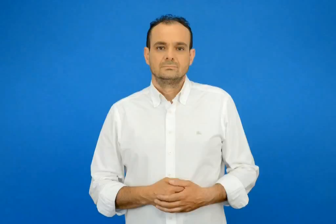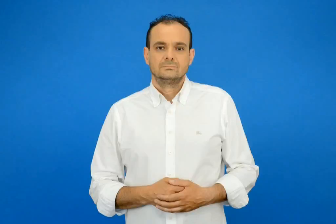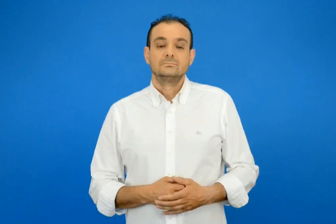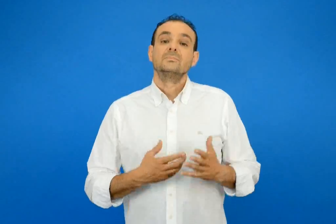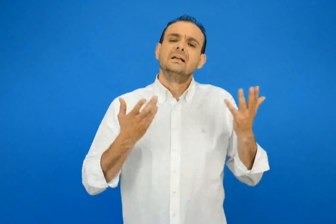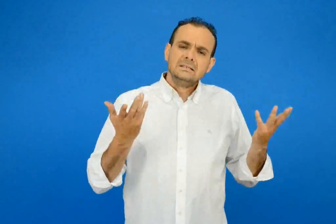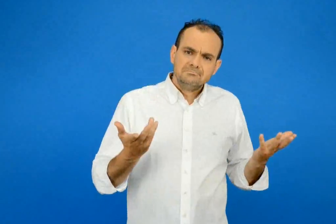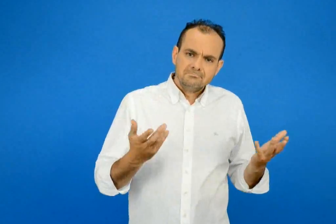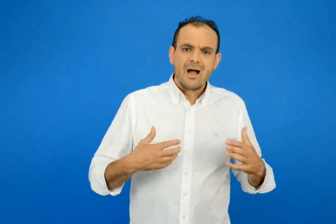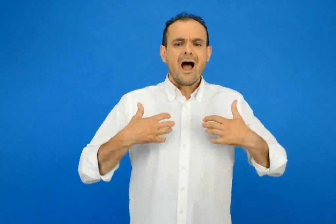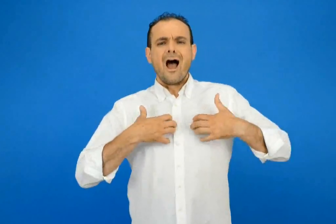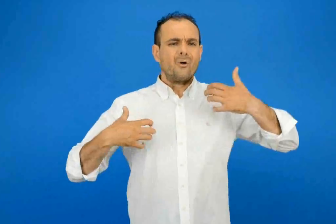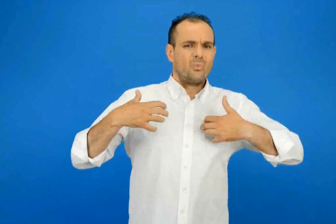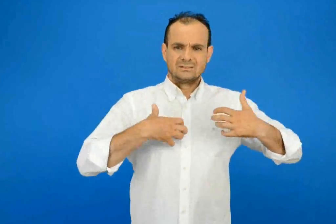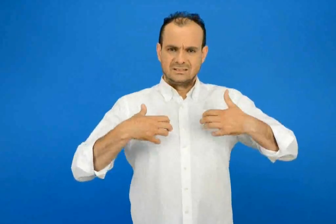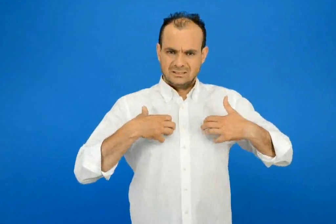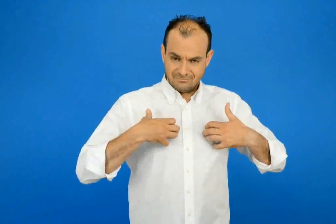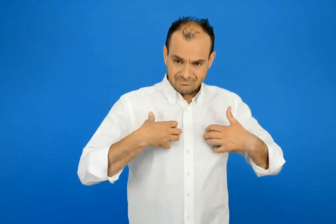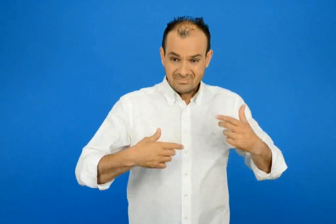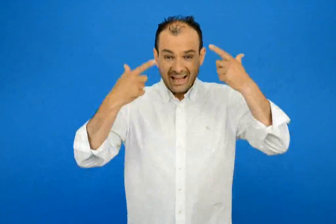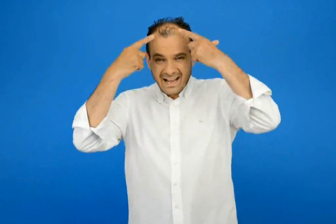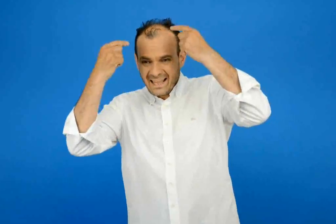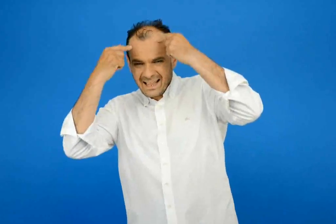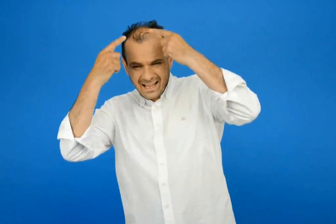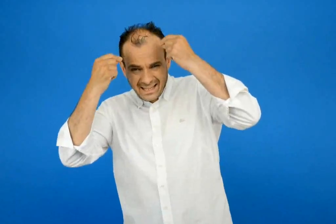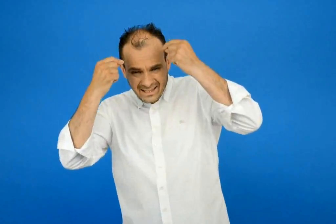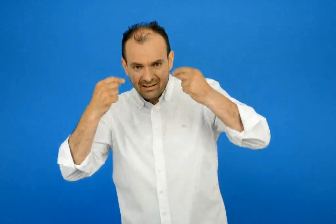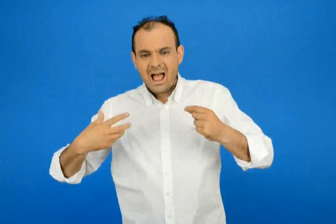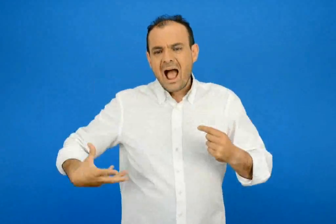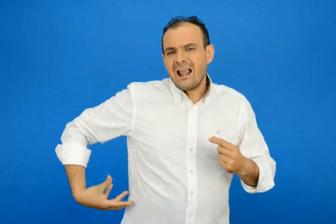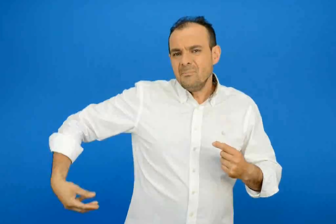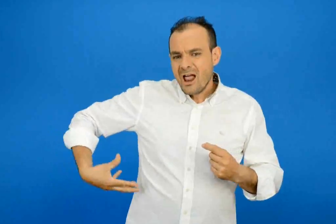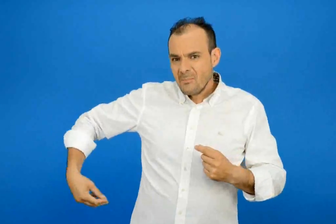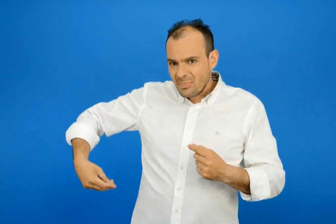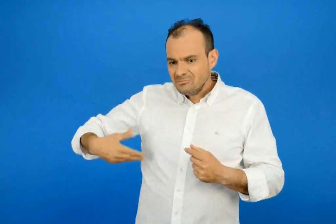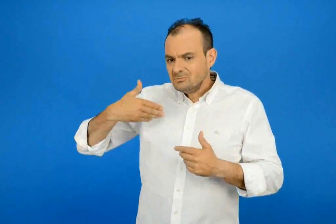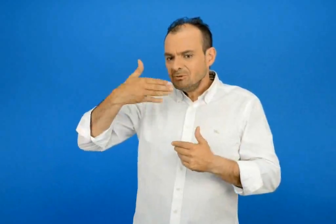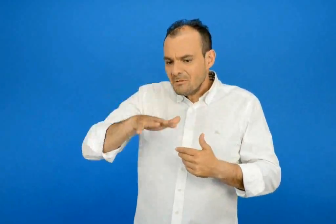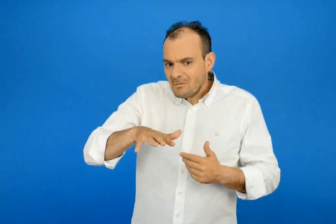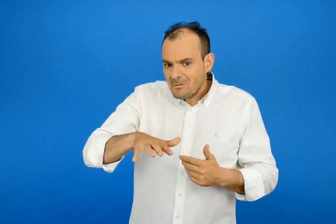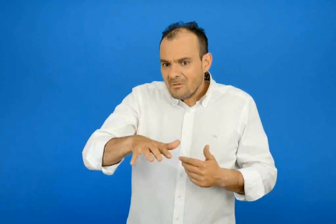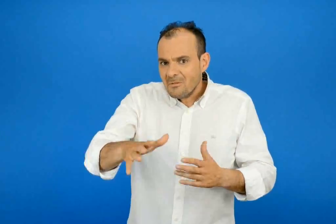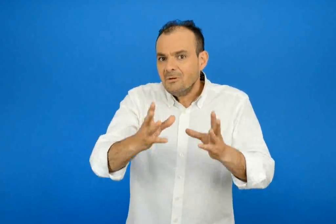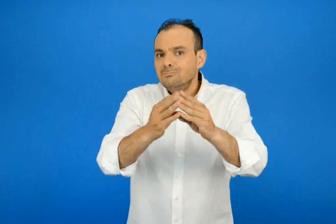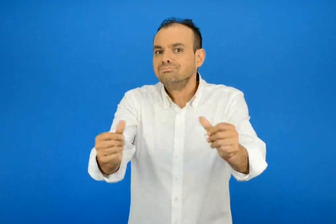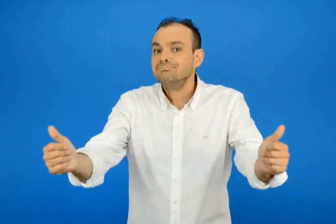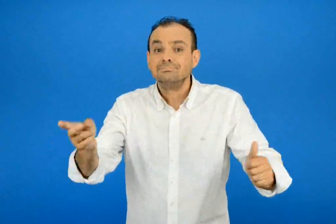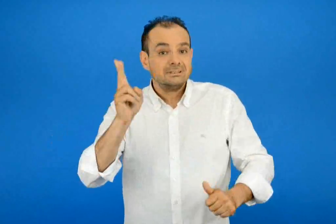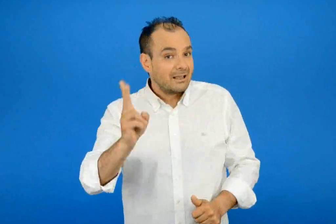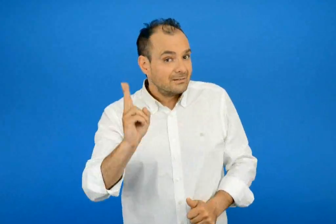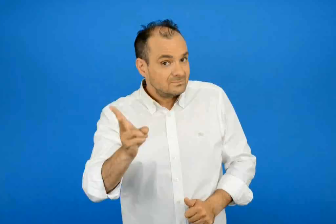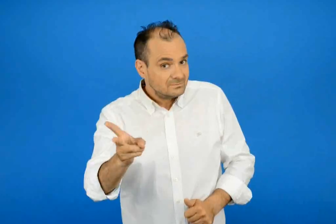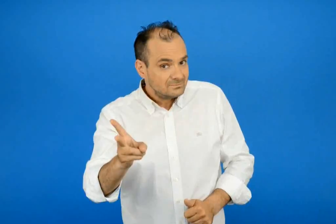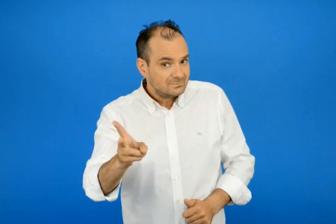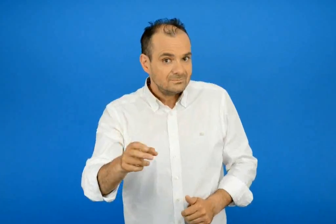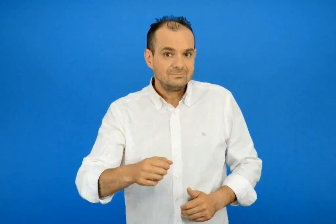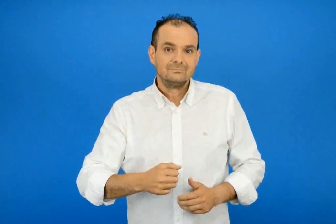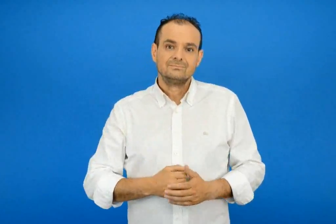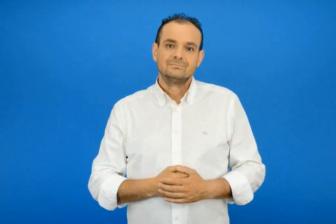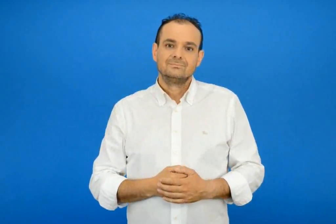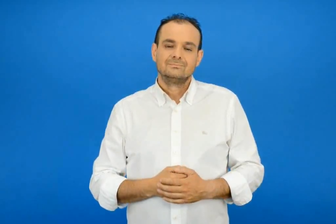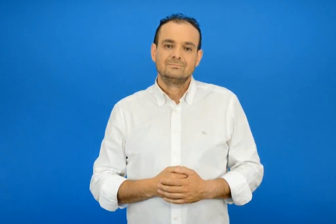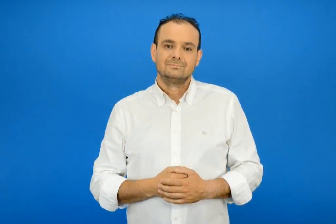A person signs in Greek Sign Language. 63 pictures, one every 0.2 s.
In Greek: η όπως οι αρκούδες οι λύκοι και οι αλεπούδες κινδυνεύουν να εξαφανιστούν
